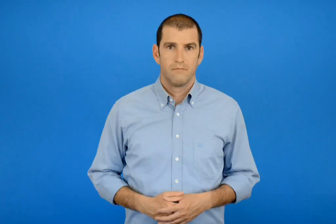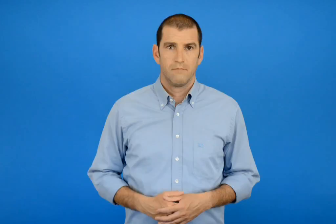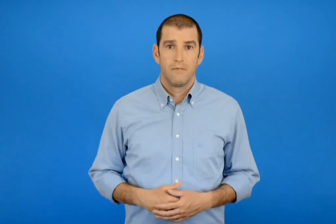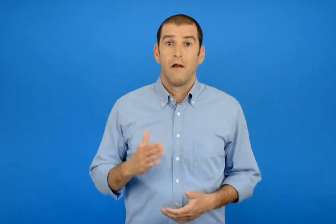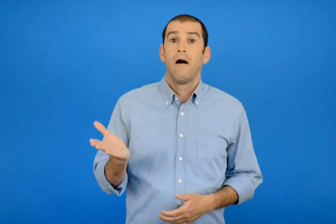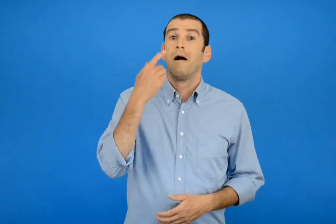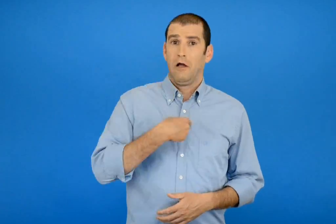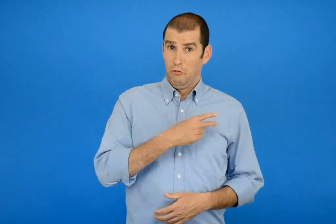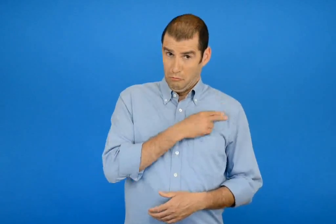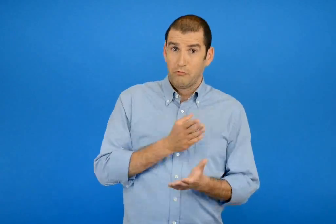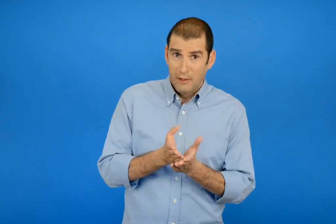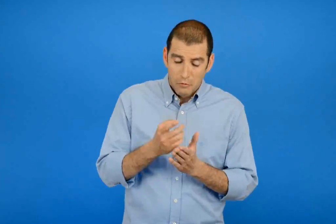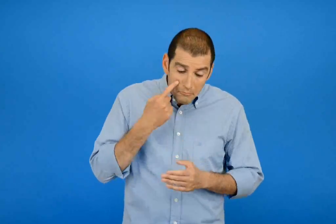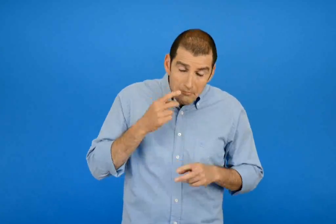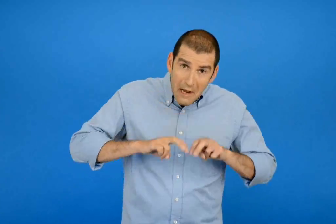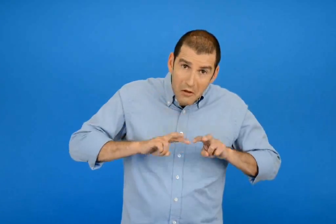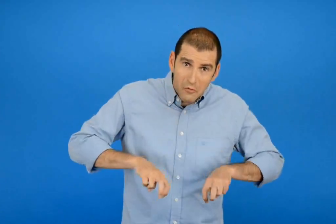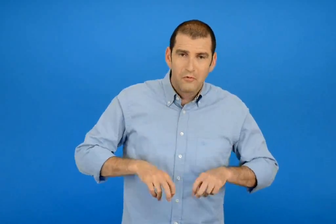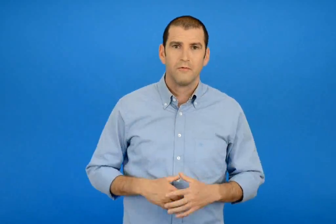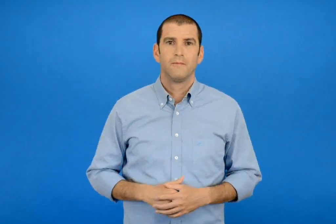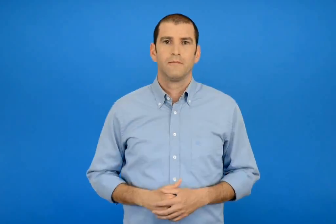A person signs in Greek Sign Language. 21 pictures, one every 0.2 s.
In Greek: ελέγχω αν είχα δίκιο
